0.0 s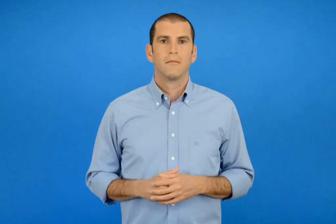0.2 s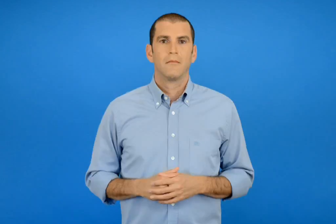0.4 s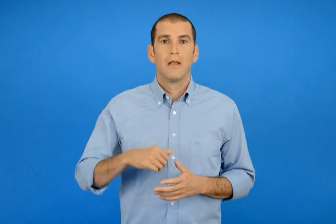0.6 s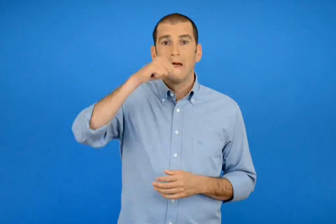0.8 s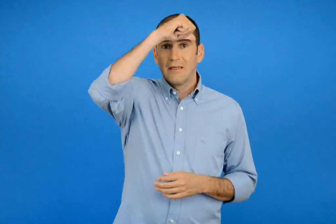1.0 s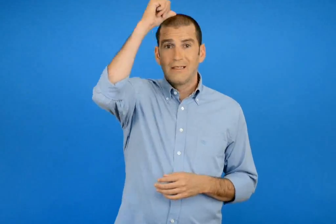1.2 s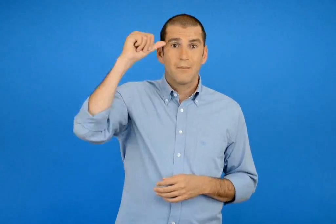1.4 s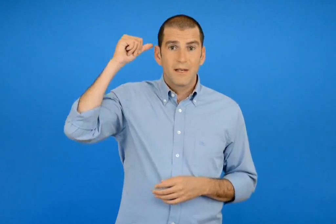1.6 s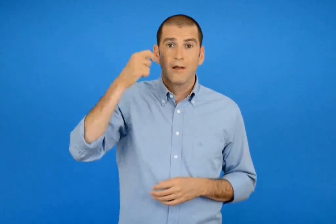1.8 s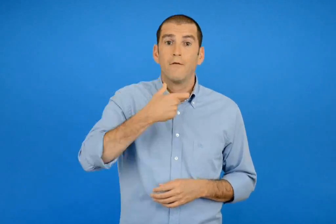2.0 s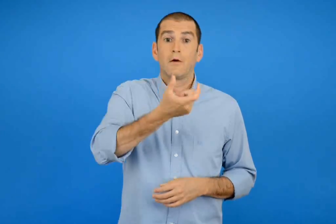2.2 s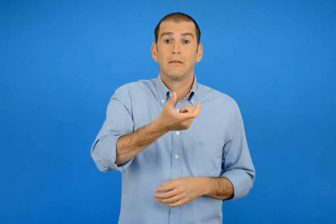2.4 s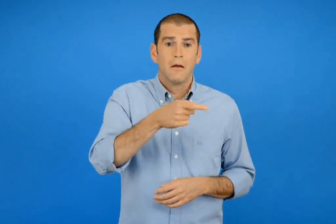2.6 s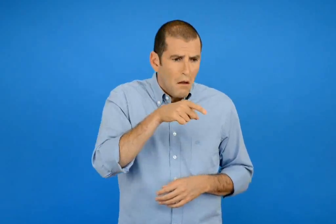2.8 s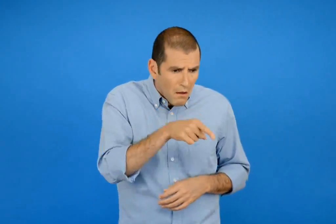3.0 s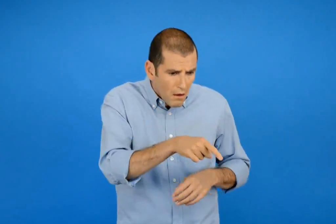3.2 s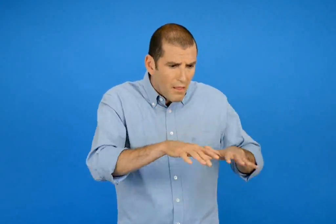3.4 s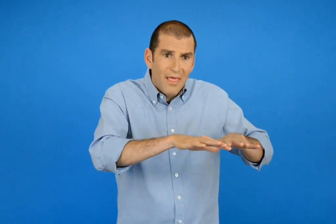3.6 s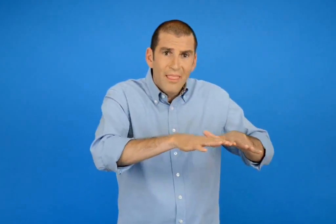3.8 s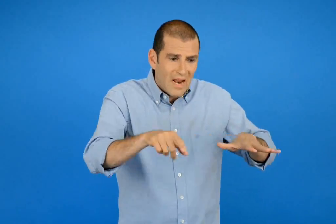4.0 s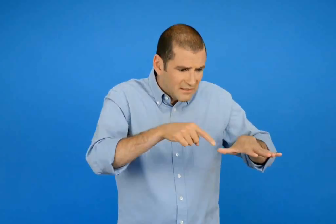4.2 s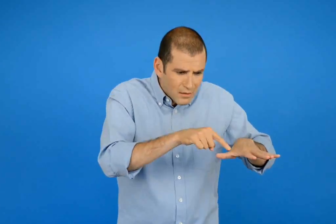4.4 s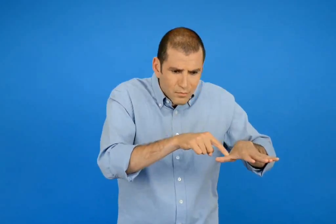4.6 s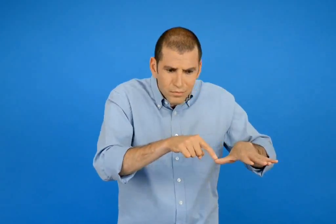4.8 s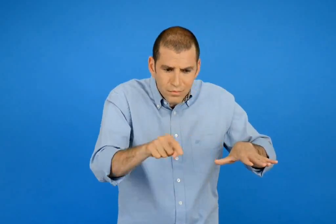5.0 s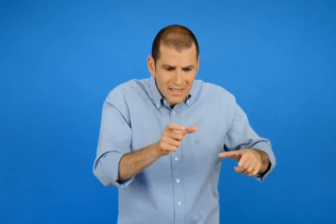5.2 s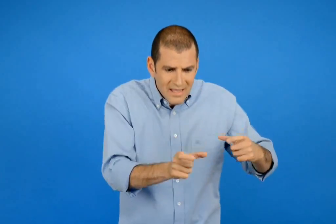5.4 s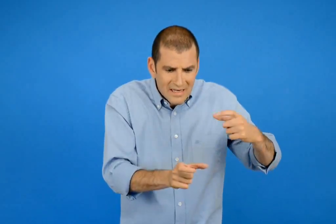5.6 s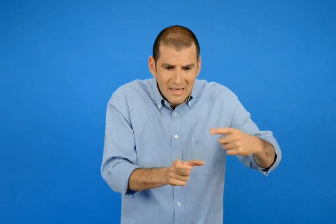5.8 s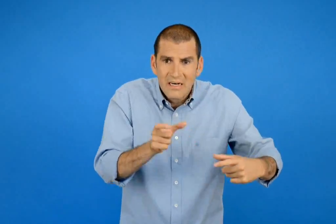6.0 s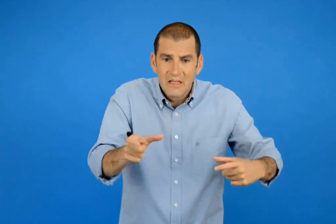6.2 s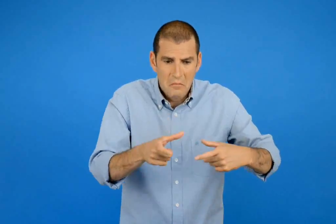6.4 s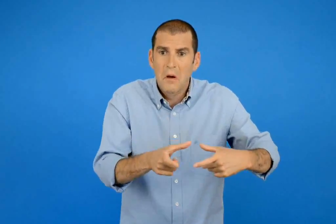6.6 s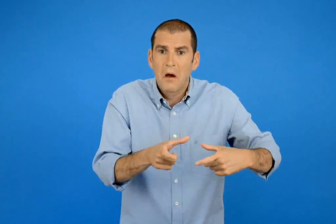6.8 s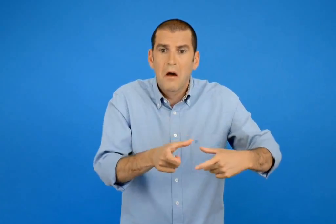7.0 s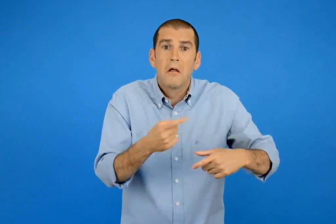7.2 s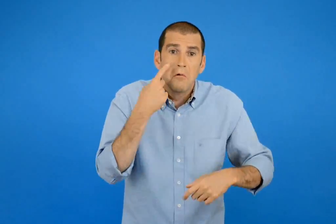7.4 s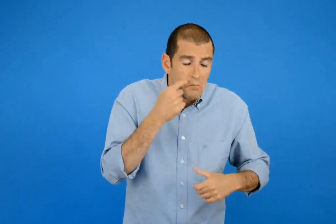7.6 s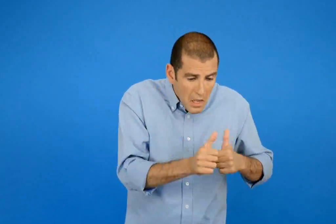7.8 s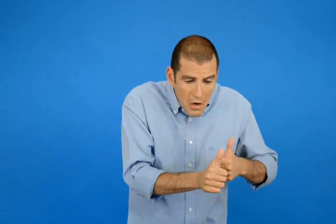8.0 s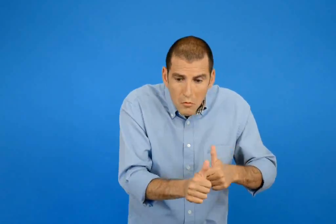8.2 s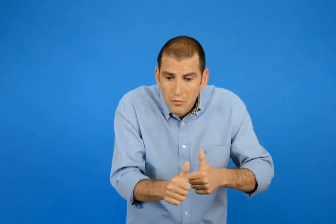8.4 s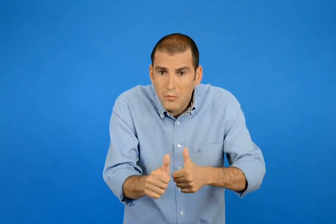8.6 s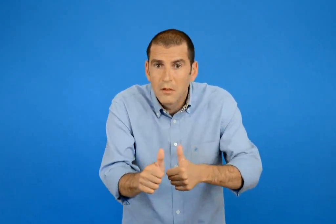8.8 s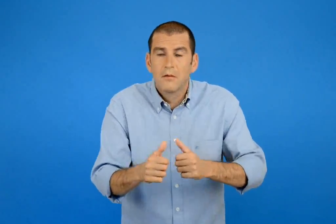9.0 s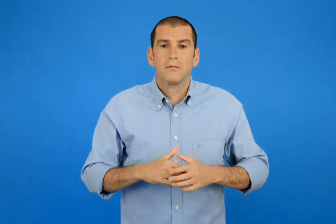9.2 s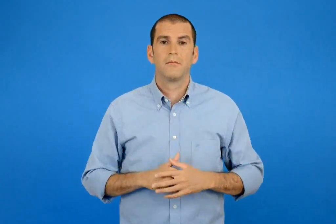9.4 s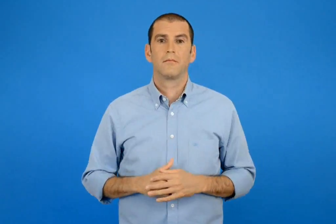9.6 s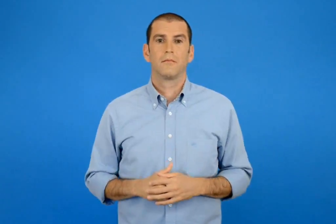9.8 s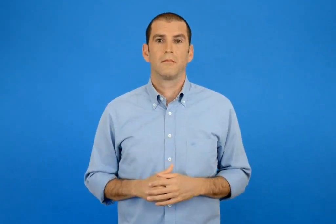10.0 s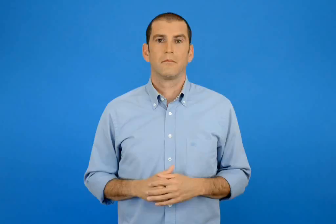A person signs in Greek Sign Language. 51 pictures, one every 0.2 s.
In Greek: κάτι μεγάλα στρογγυλά ίχνη που ξεκινούν από τη θάλασσα φώναξε ο σαμπερ ας τα ακολουθήσουμε
